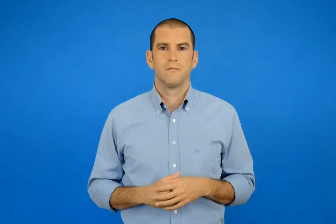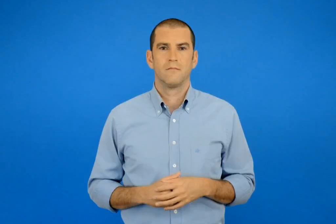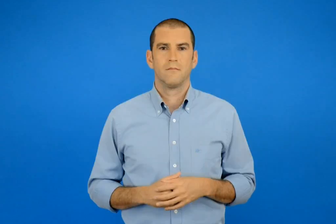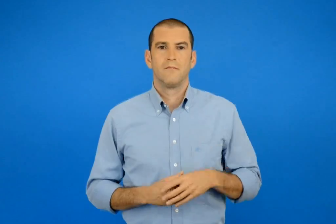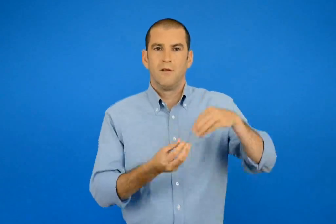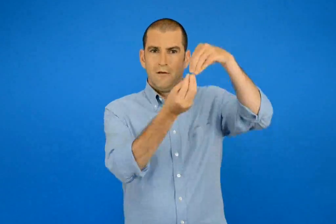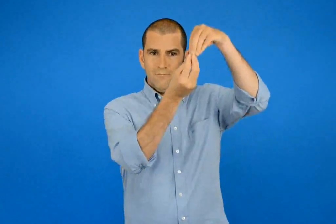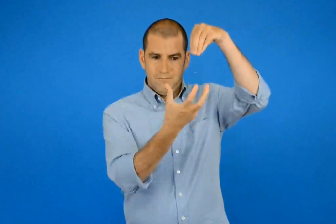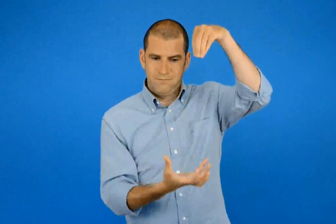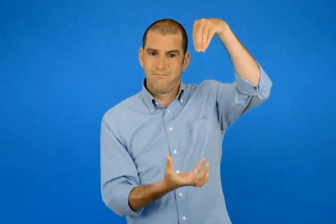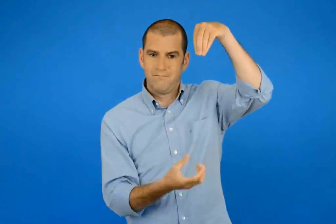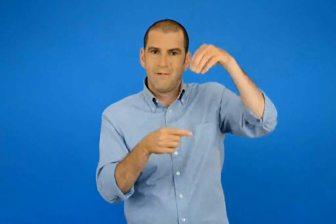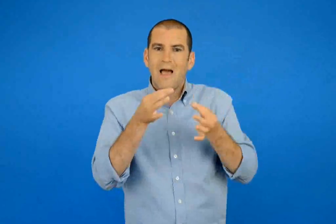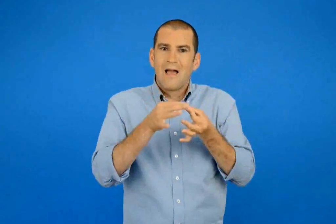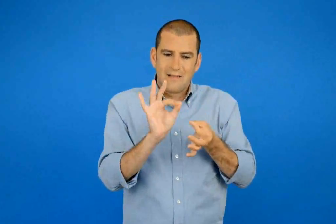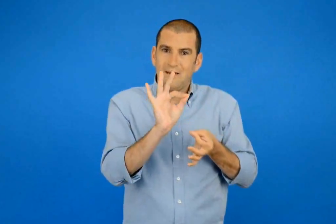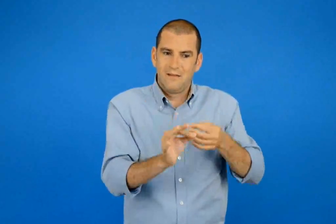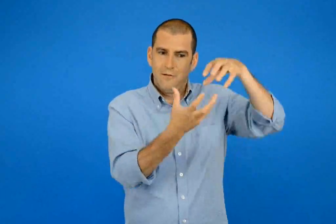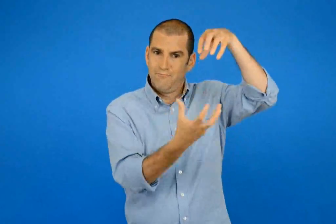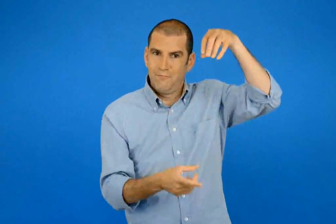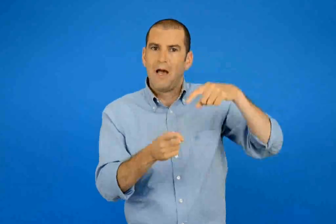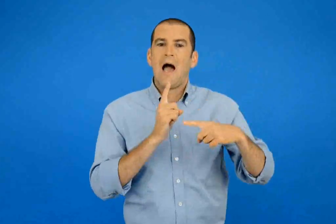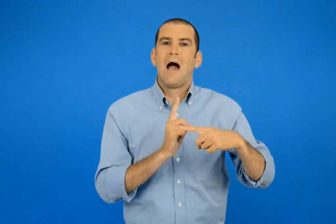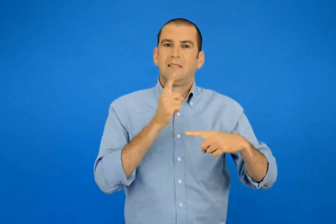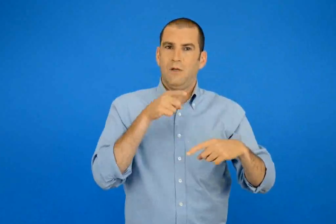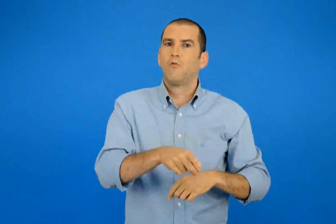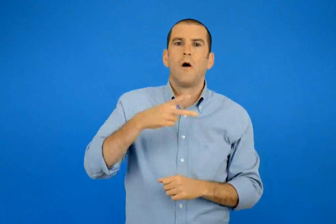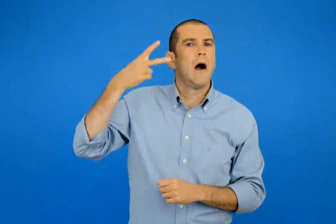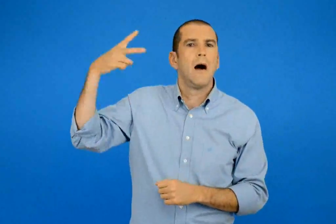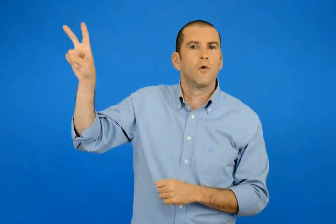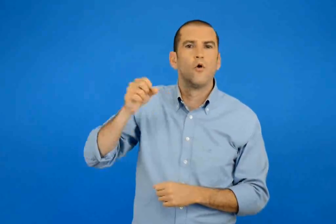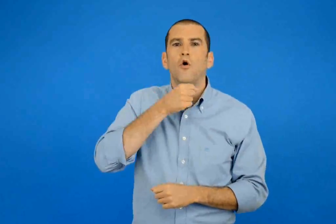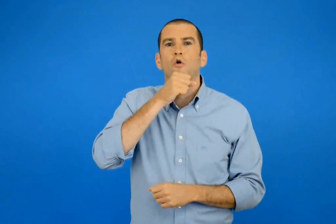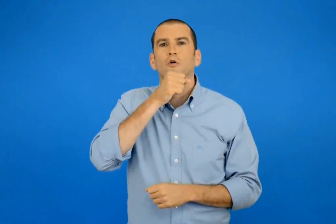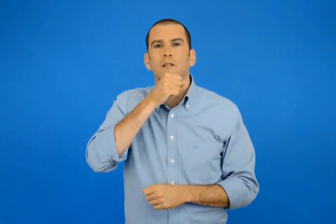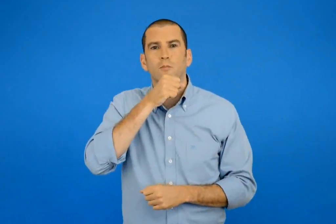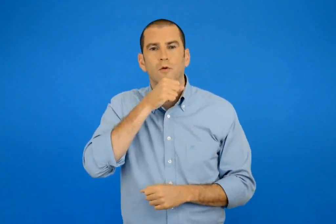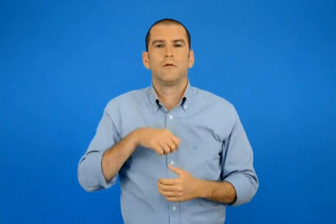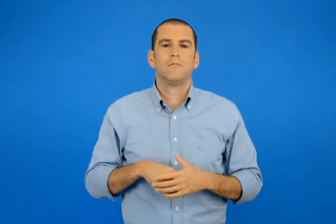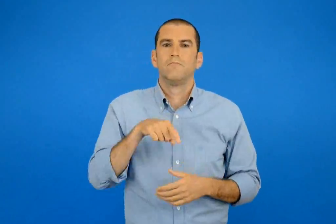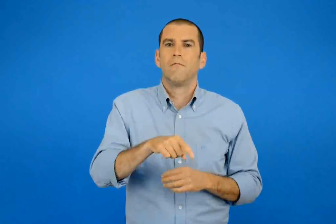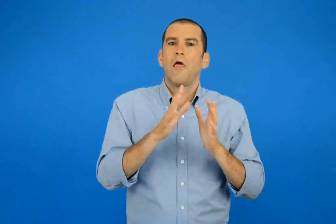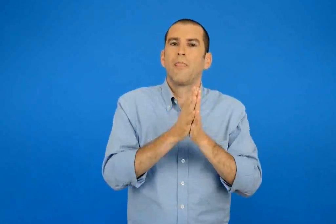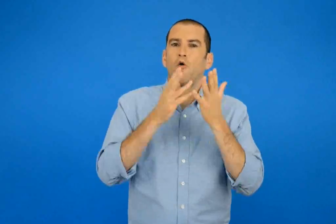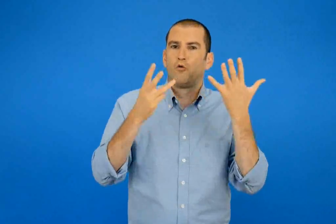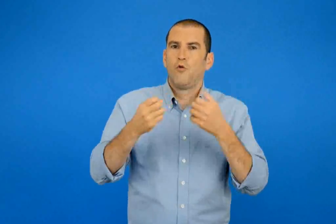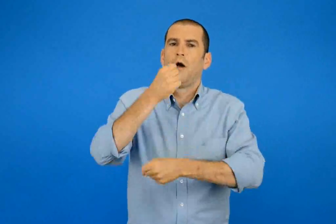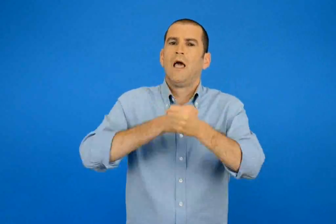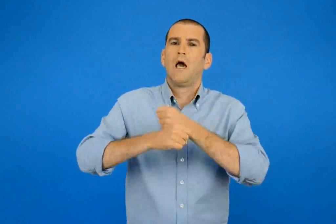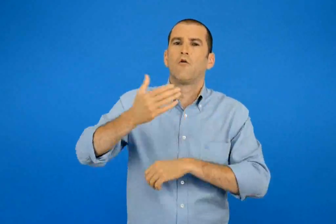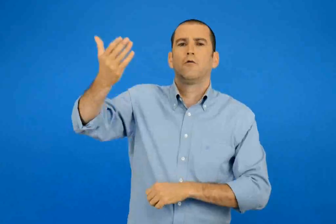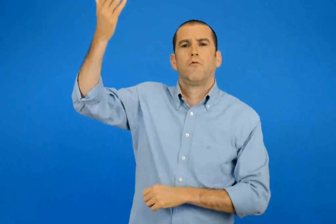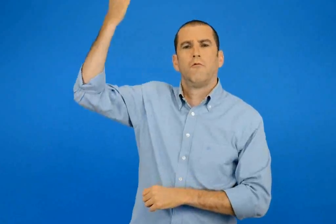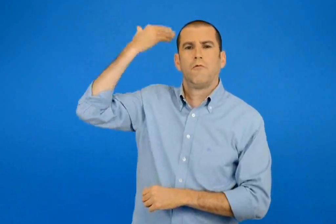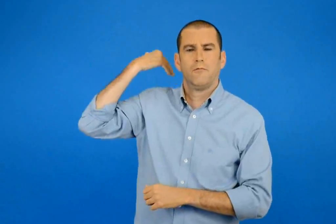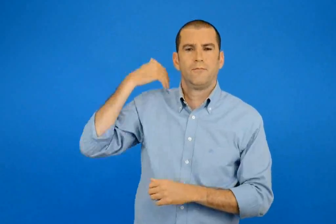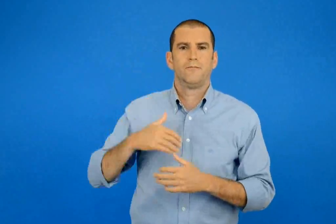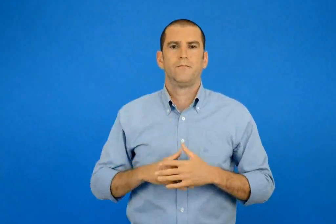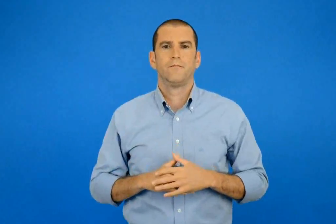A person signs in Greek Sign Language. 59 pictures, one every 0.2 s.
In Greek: ασημένιο καντήλι από την κωνσταντινούπολη 18ος αιώνας
